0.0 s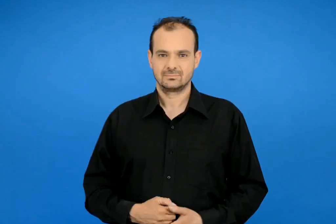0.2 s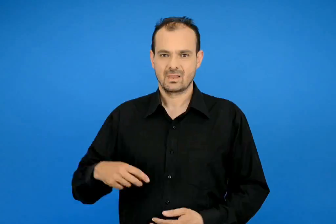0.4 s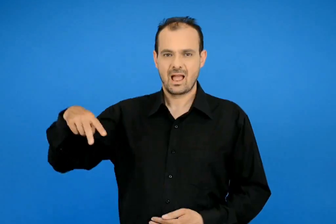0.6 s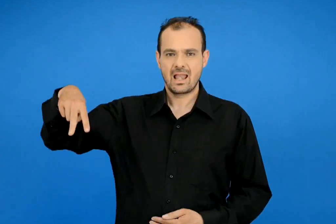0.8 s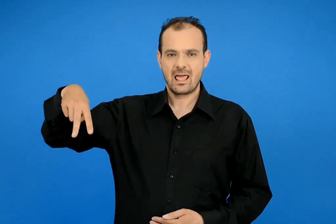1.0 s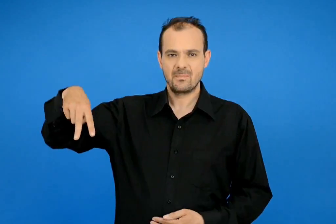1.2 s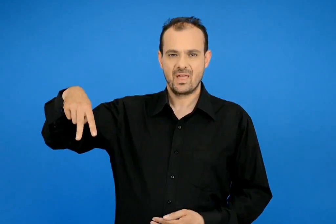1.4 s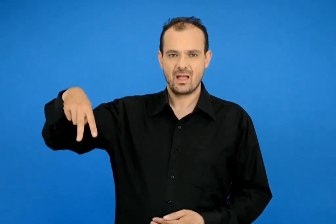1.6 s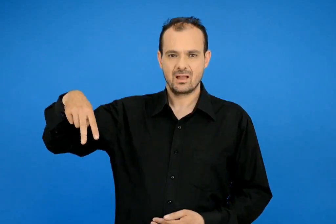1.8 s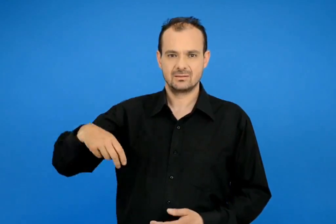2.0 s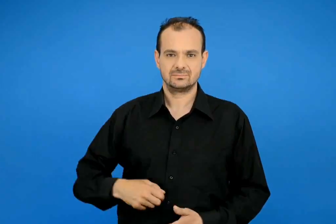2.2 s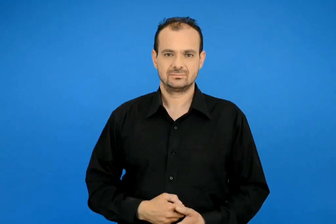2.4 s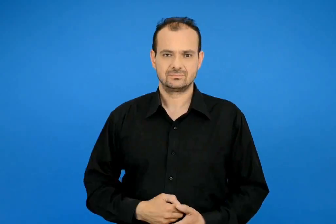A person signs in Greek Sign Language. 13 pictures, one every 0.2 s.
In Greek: λάμδα
